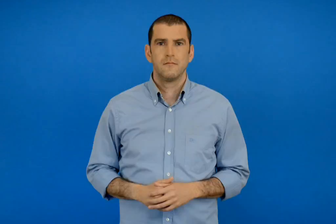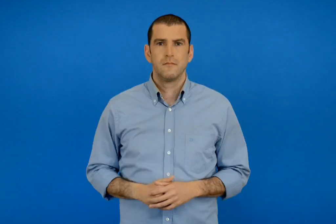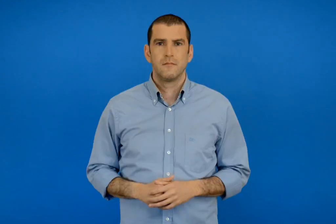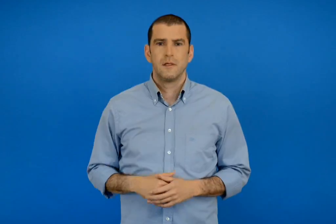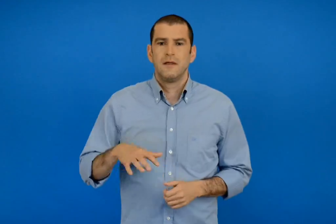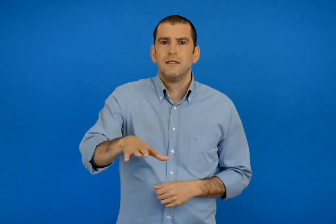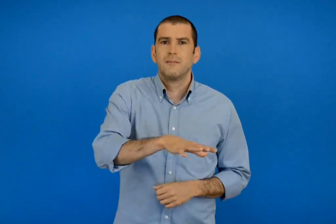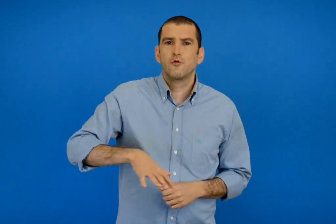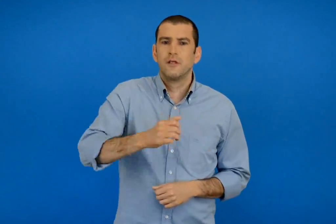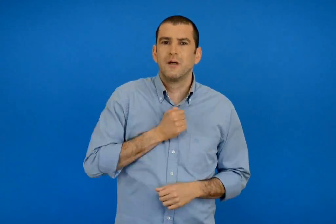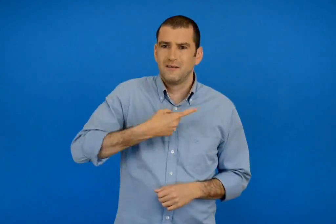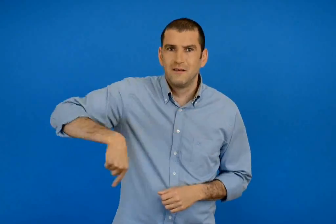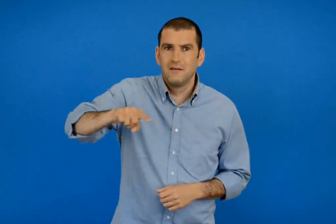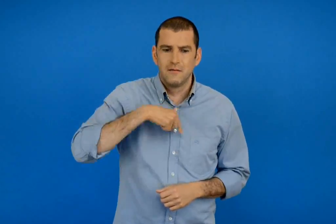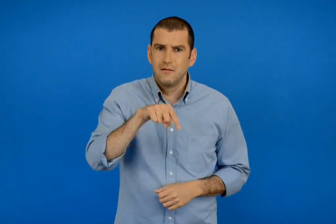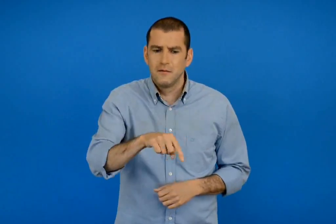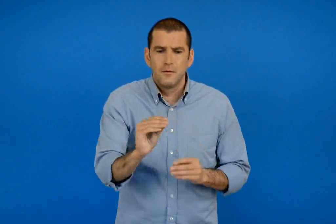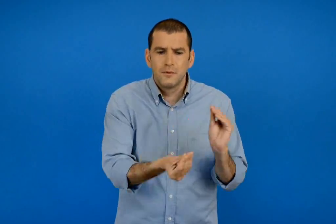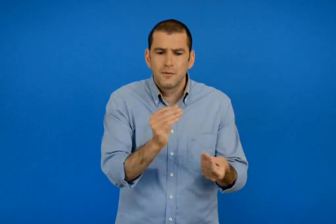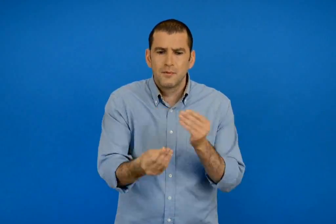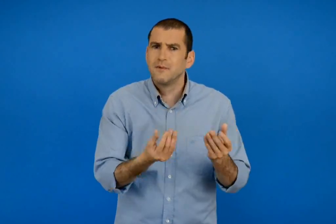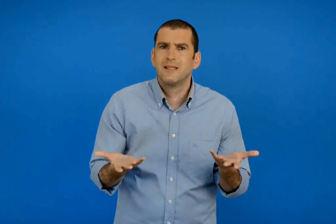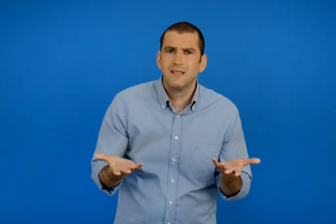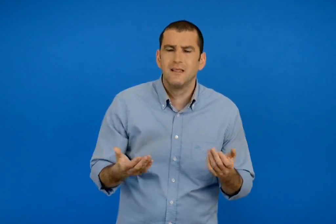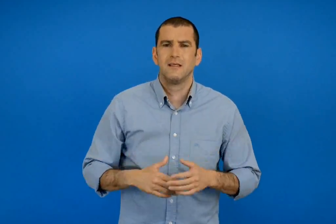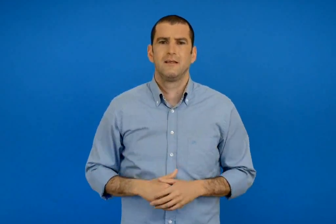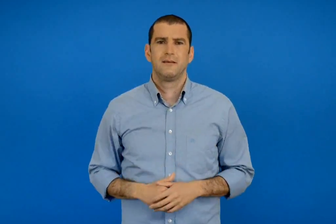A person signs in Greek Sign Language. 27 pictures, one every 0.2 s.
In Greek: τι συμβαίνει στην περιοχή μας ;
